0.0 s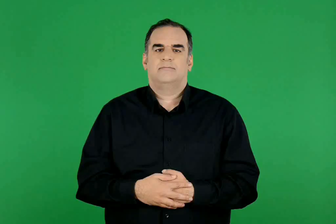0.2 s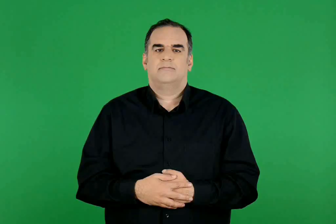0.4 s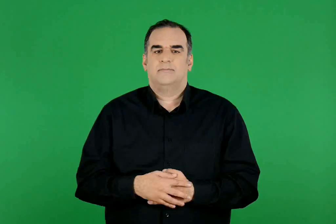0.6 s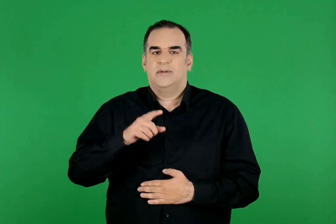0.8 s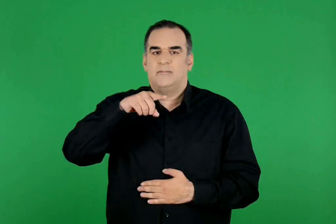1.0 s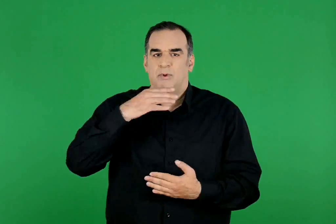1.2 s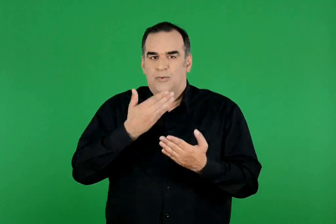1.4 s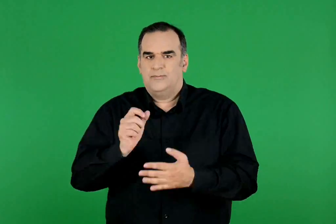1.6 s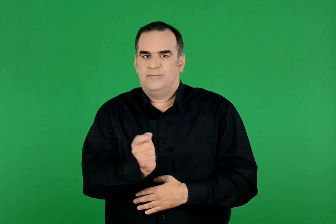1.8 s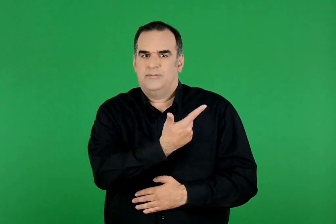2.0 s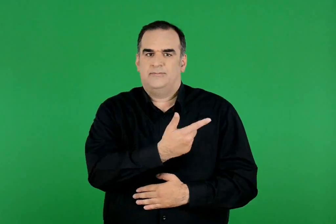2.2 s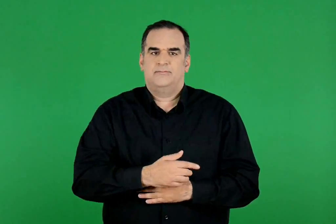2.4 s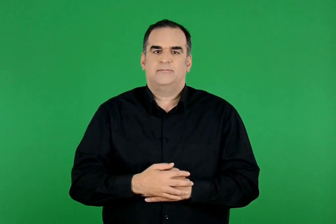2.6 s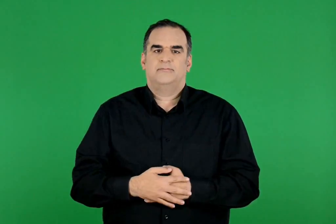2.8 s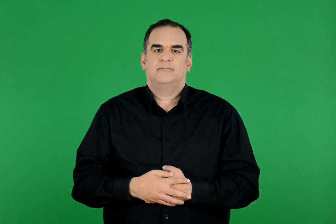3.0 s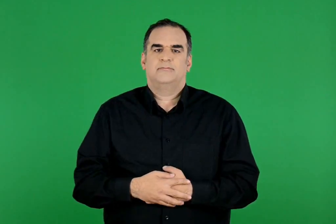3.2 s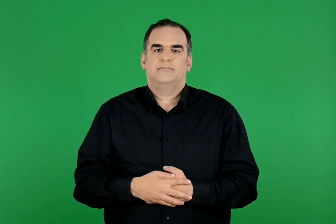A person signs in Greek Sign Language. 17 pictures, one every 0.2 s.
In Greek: ημερομηνία λήξης
